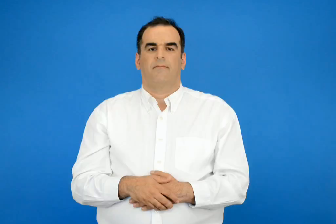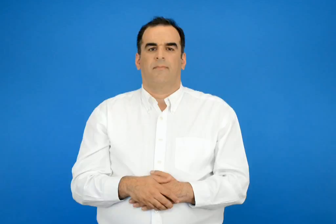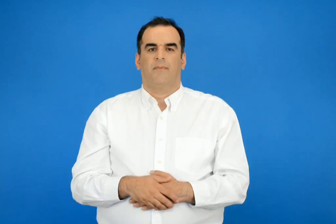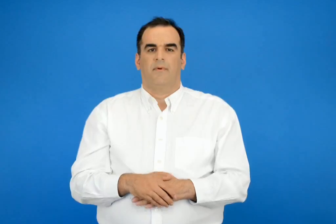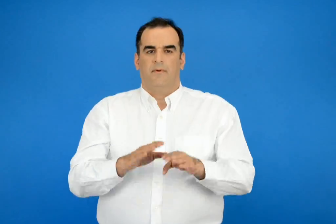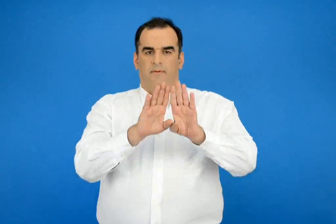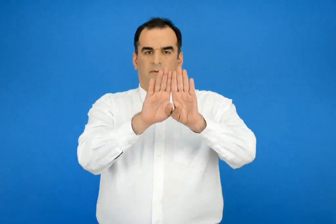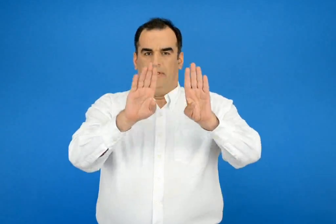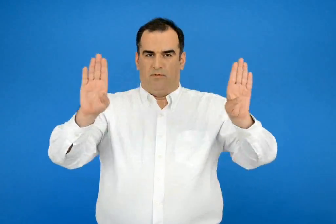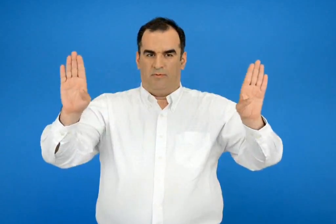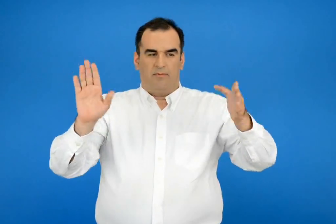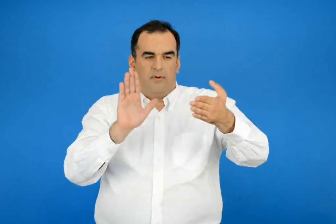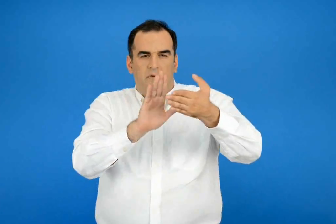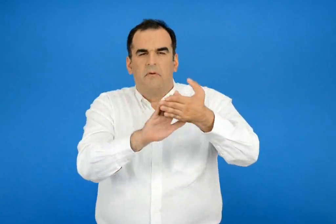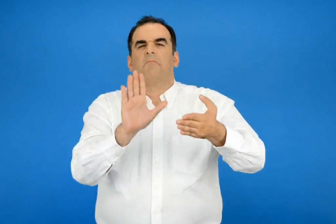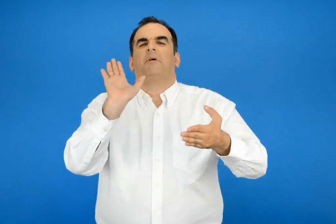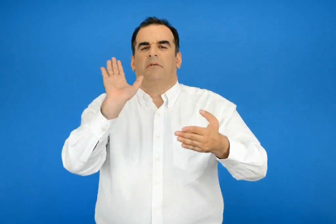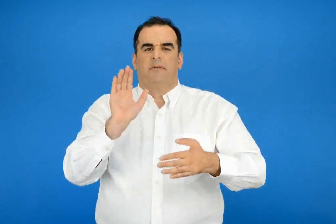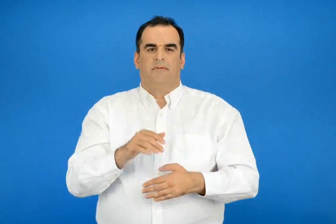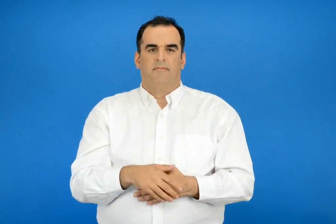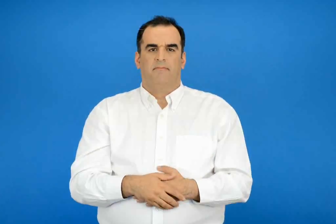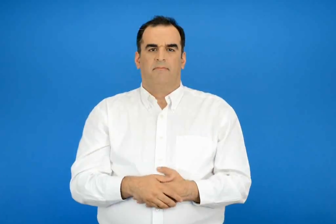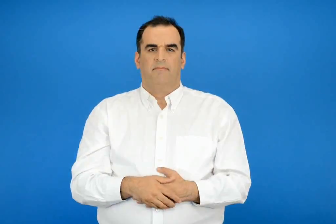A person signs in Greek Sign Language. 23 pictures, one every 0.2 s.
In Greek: ας μην ακουμπήσουμε στον τοίχο
